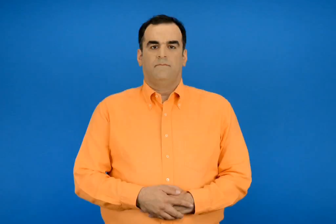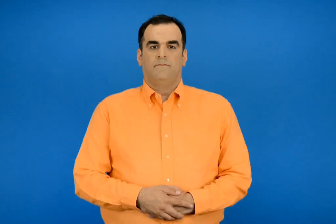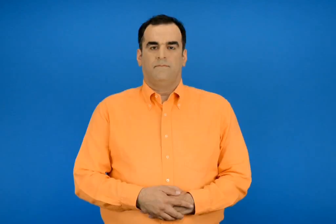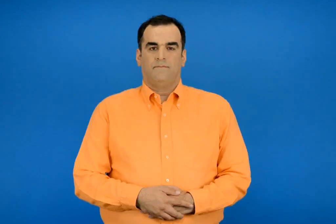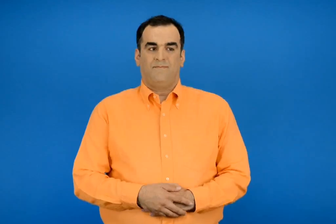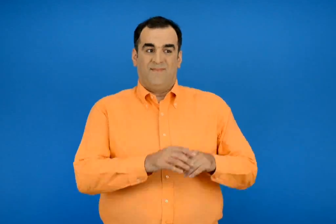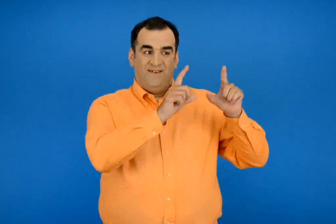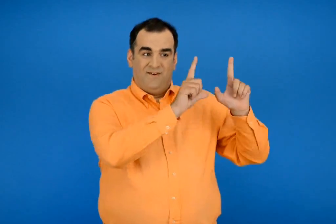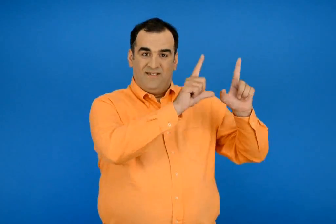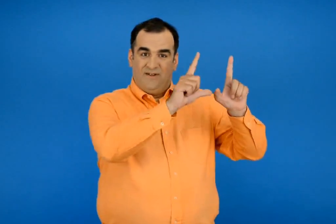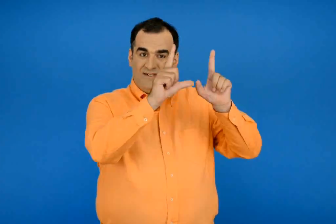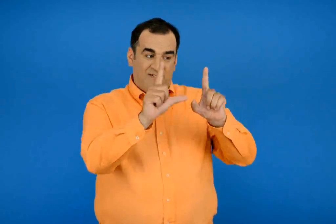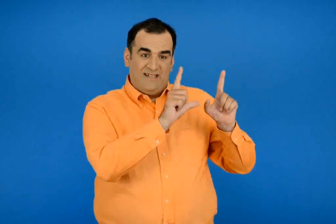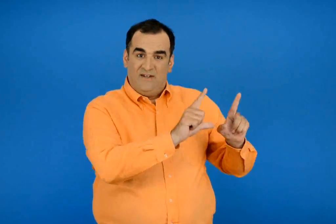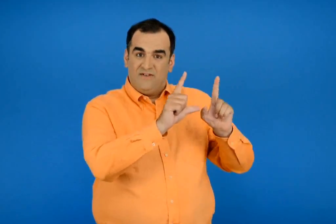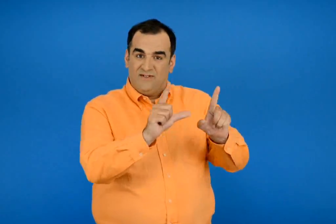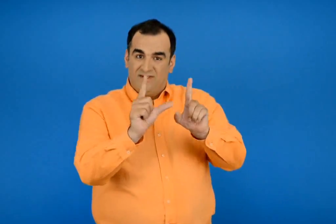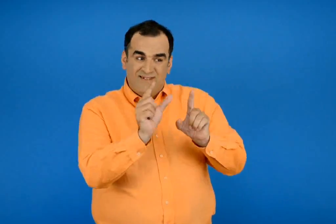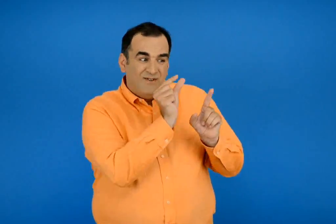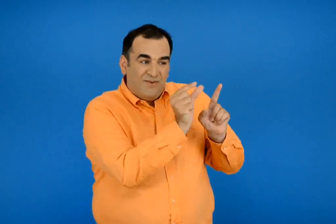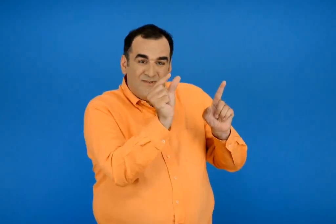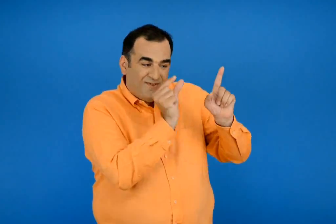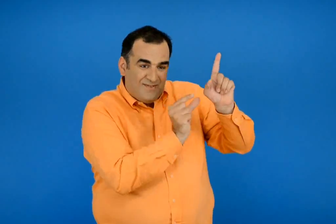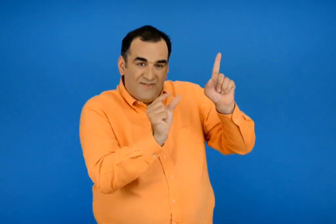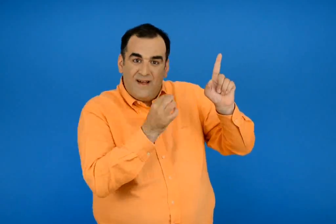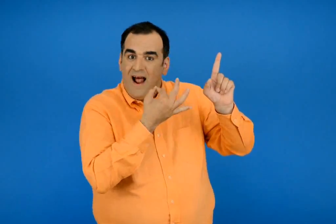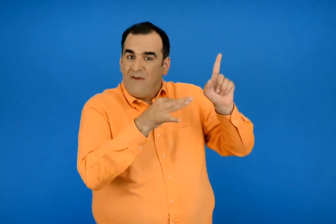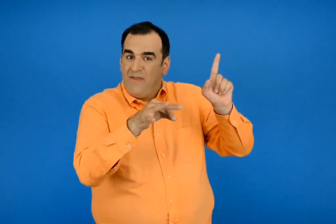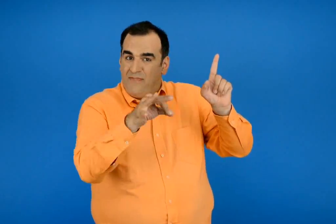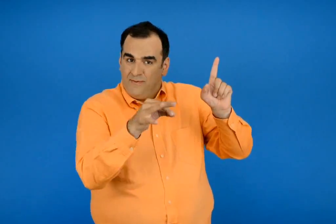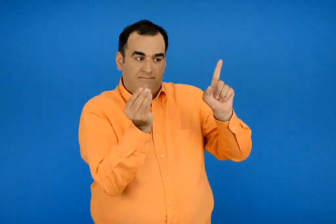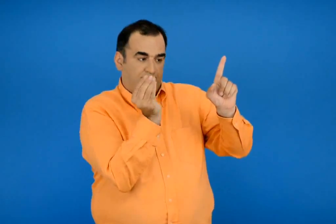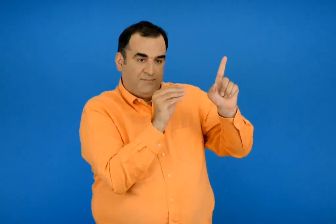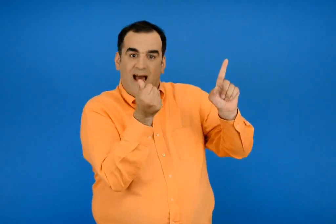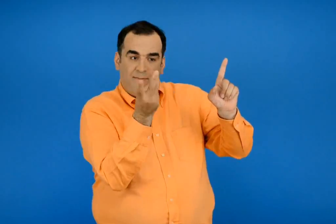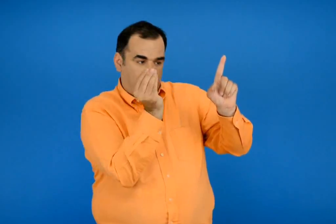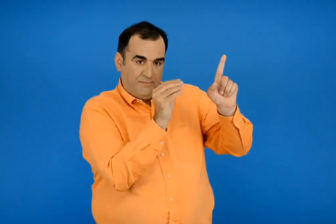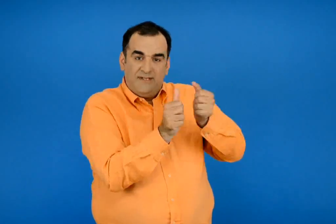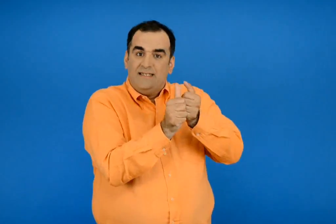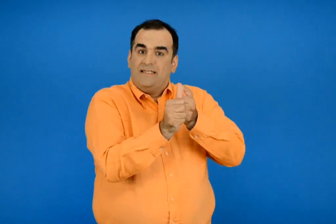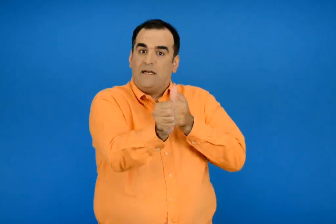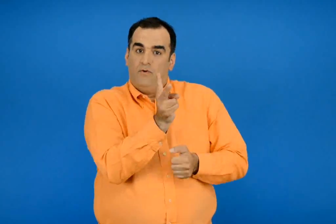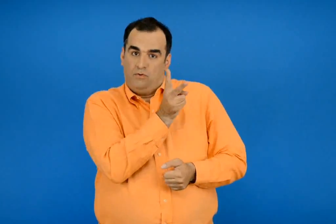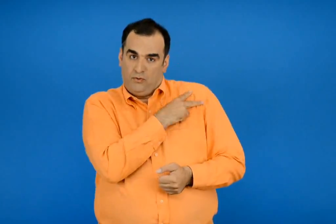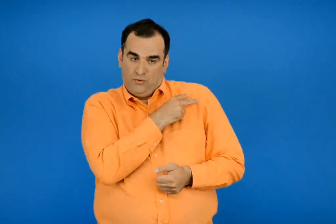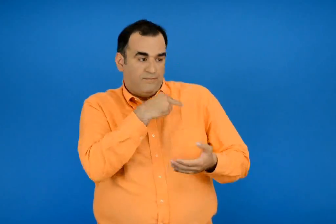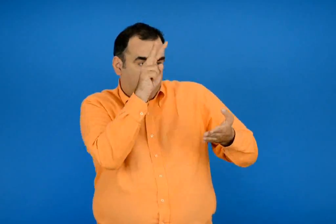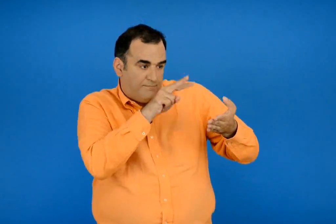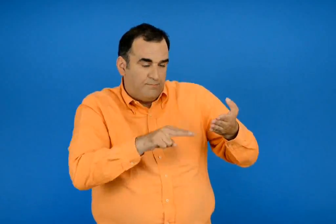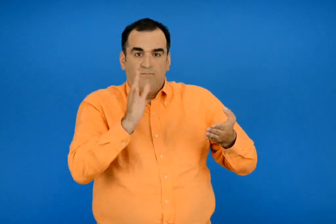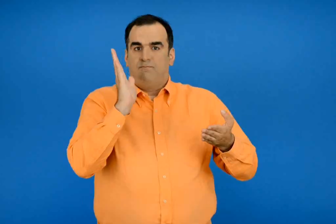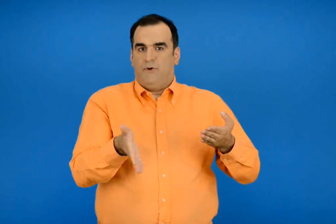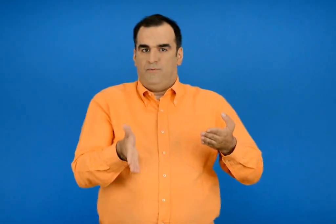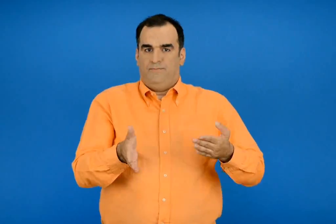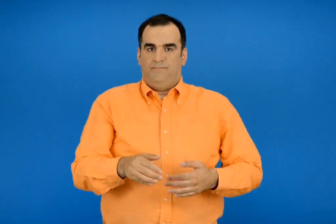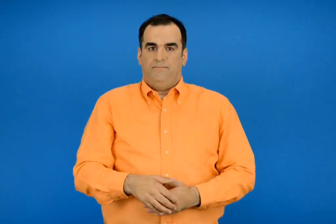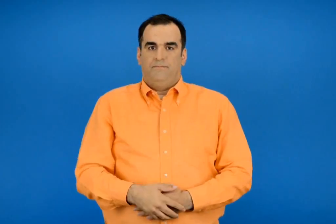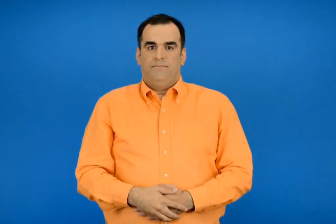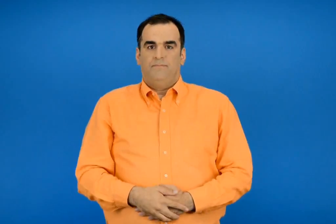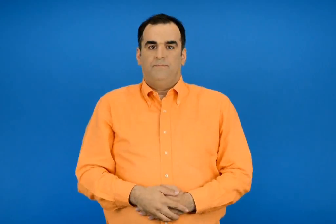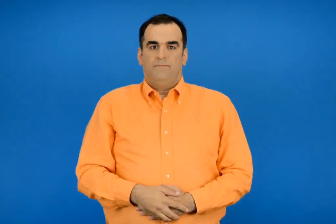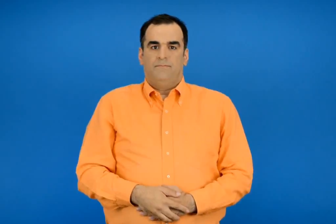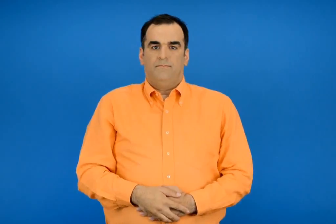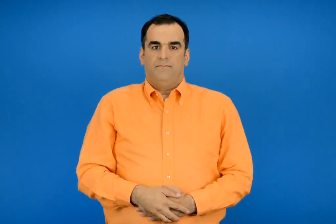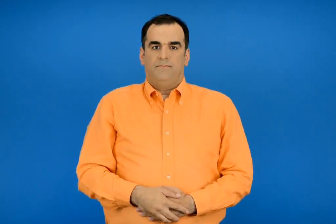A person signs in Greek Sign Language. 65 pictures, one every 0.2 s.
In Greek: παρατηρώ προσεχτικά τις εικόνες έπειτα προτείνω αριθμούς στα κουτάκια κάτω από τις εικόνες ώστε να μπορώ να τις διαβάσω με τη σωστή σειρά
